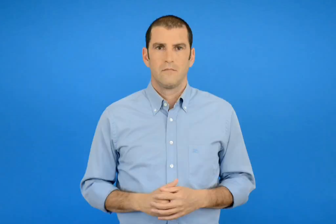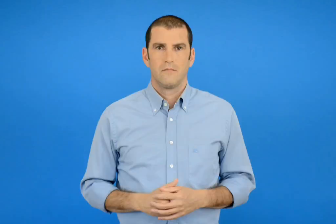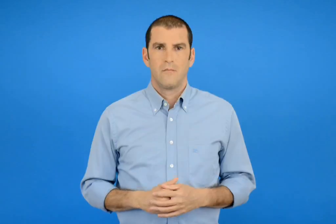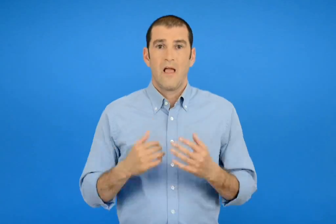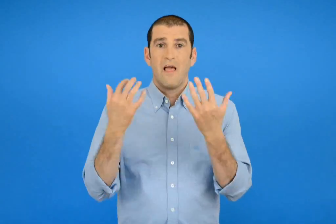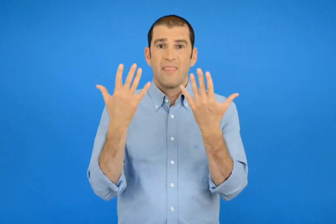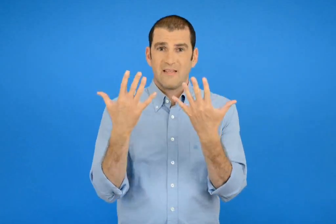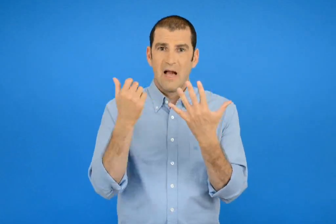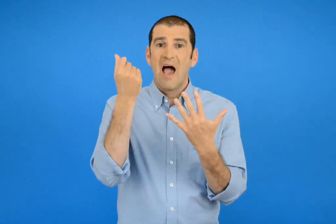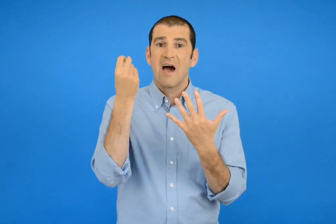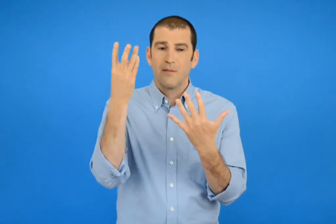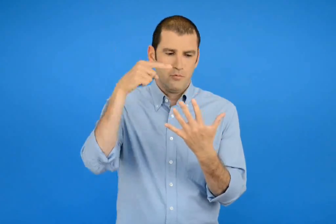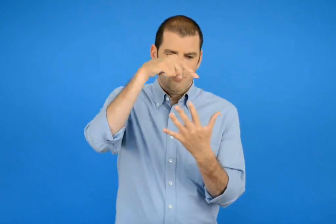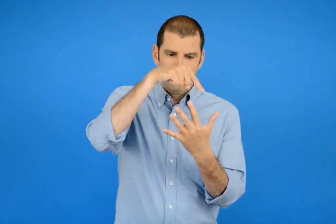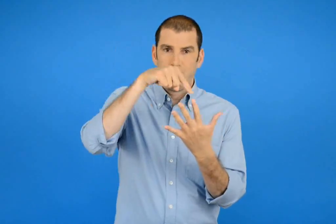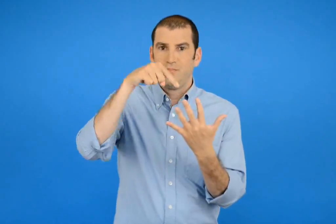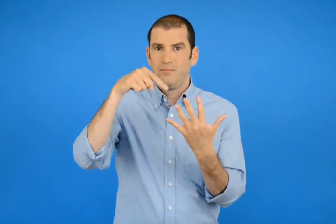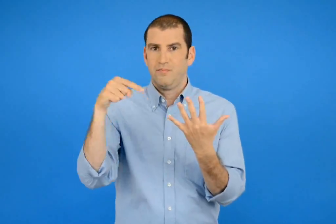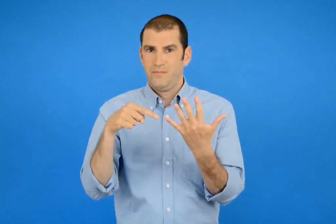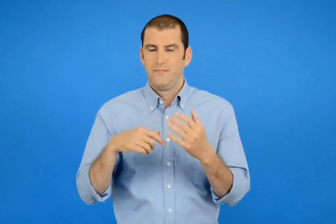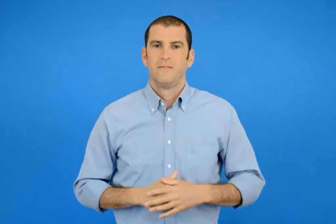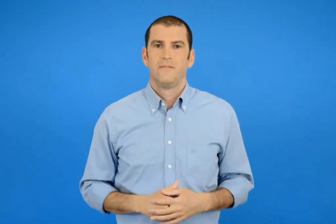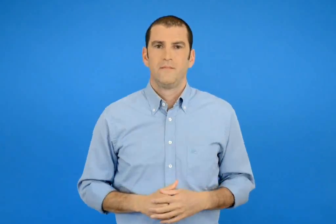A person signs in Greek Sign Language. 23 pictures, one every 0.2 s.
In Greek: δείχνω στα δάχτυλα τους αριθμούς
